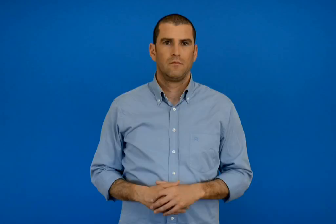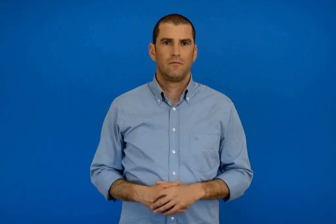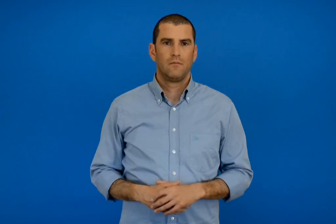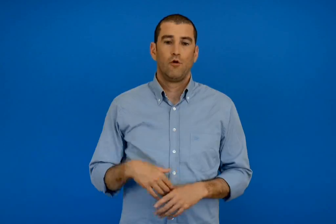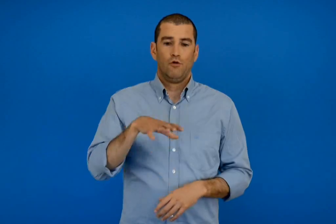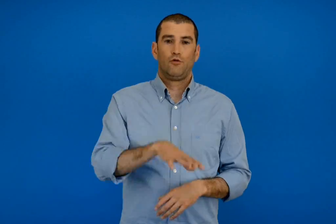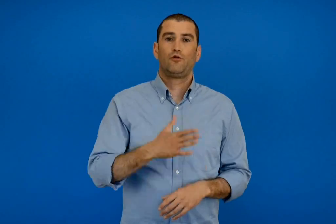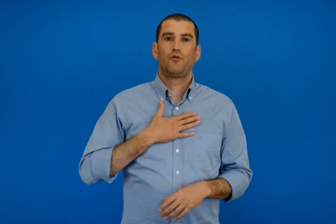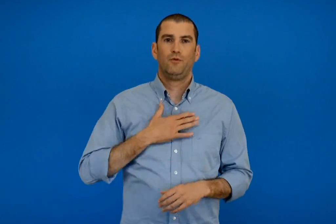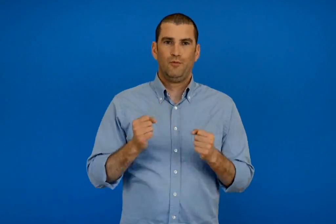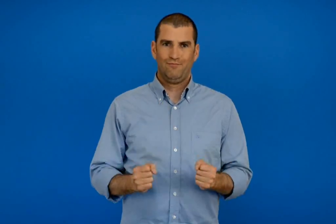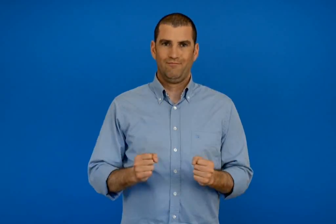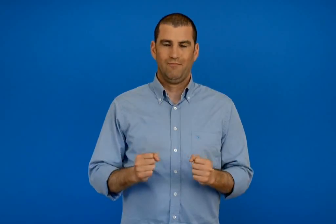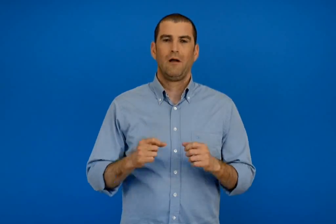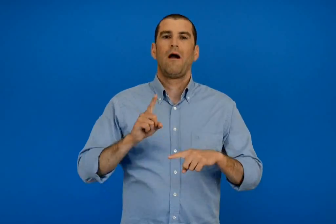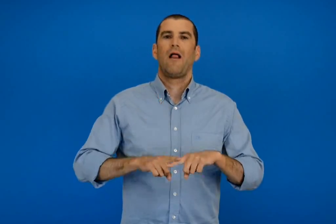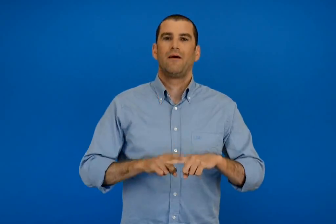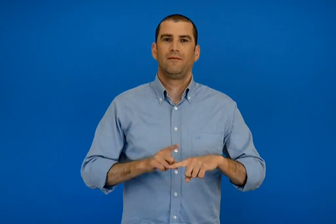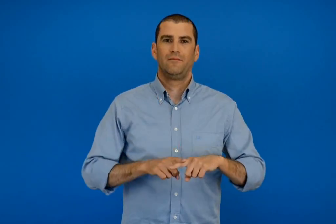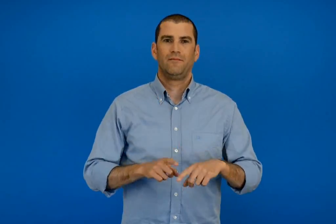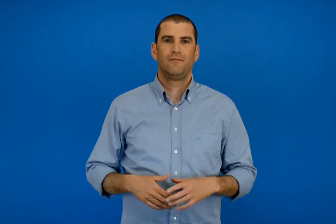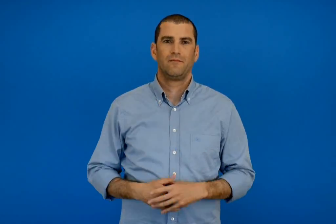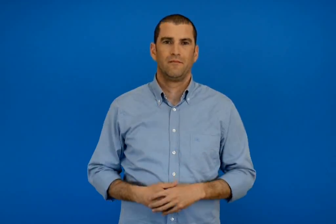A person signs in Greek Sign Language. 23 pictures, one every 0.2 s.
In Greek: ο τόπος µου είναι η ελλάδα
